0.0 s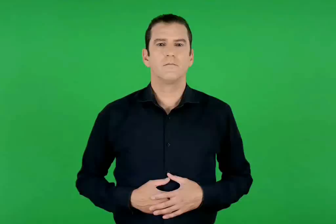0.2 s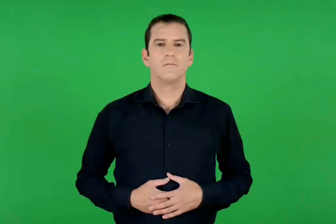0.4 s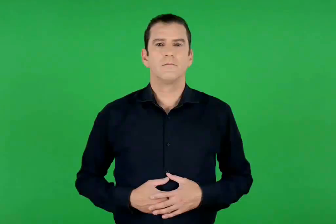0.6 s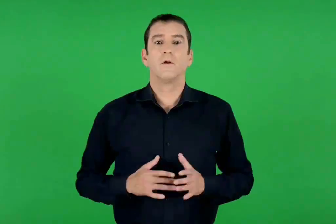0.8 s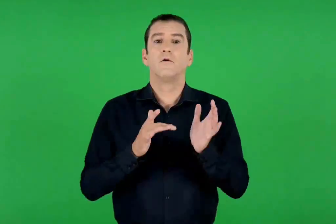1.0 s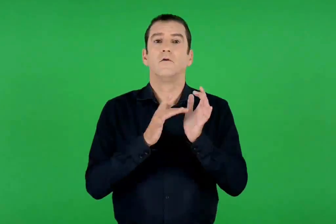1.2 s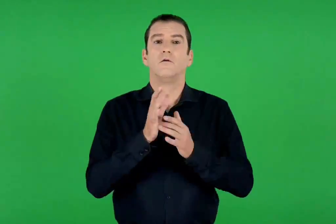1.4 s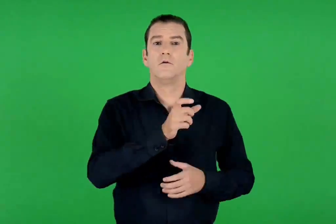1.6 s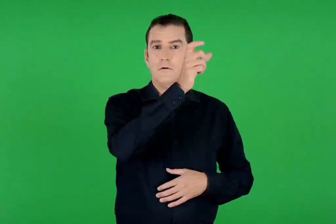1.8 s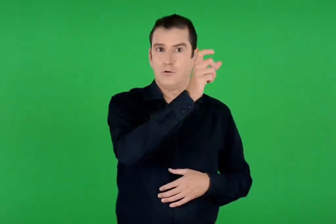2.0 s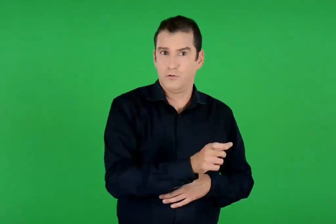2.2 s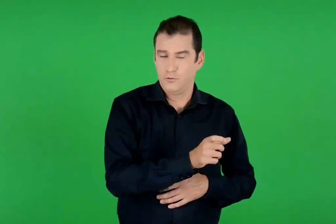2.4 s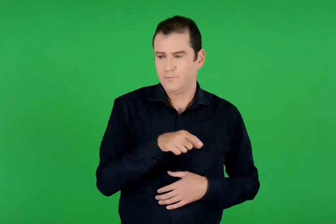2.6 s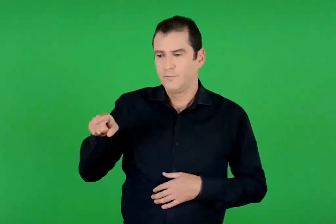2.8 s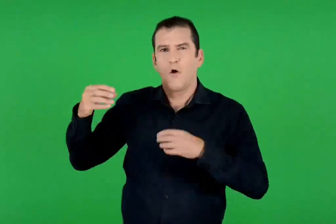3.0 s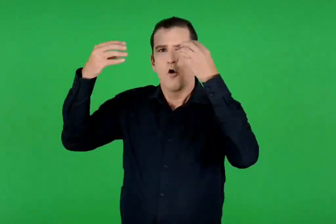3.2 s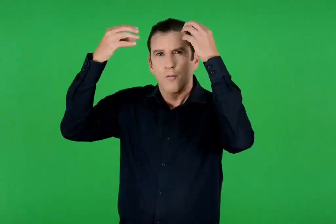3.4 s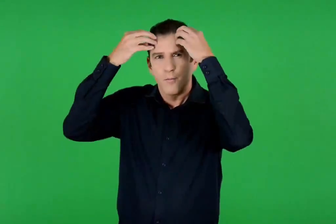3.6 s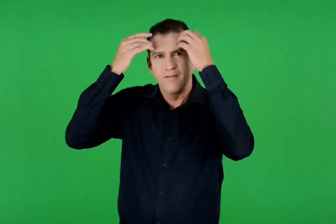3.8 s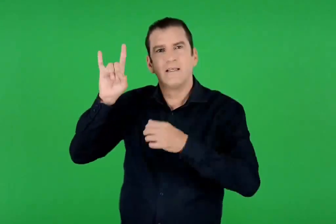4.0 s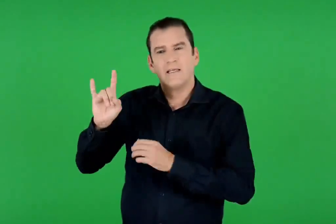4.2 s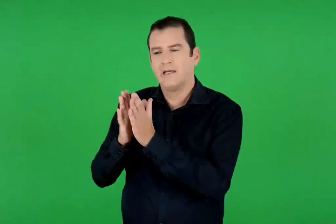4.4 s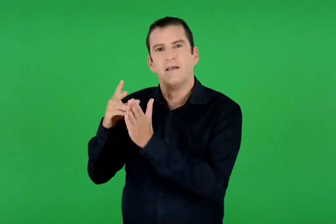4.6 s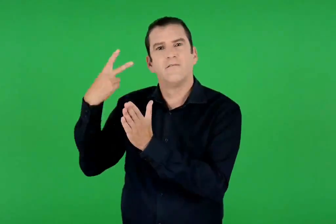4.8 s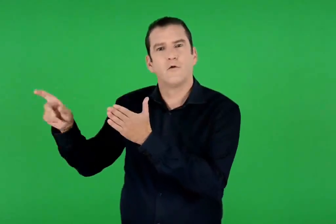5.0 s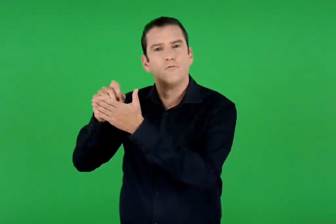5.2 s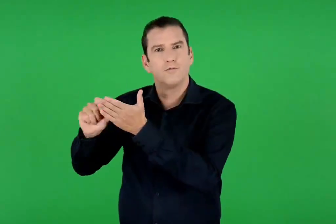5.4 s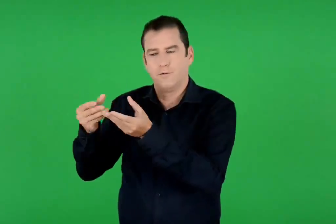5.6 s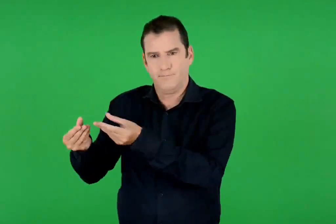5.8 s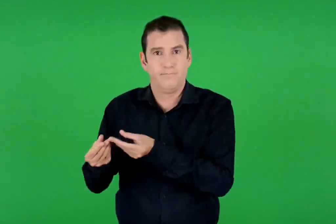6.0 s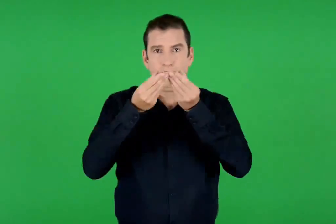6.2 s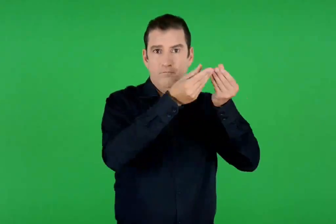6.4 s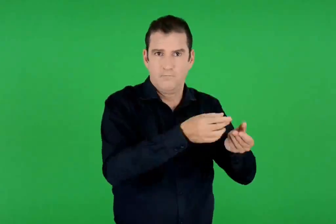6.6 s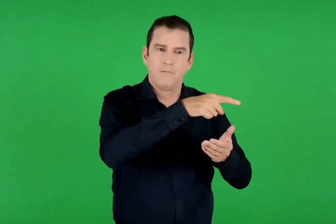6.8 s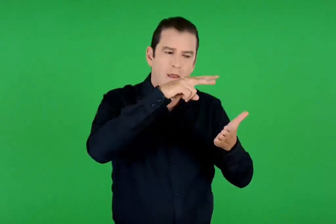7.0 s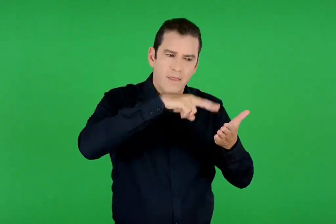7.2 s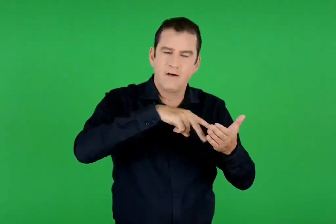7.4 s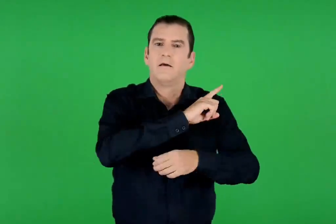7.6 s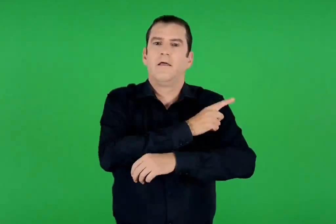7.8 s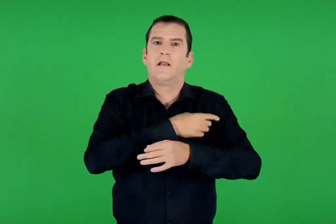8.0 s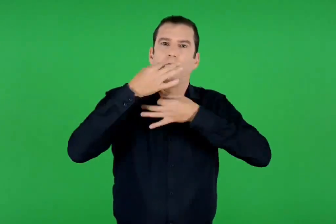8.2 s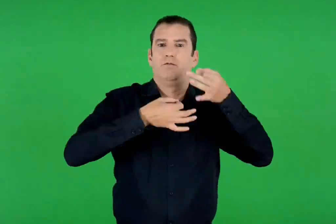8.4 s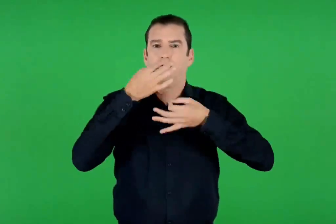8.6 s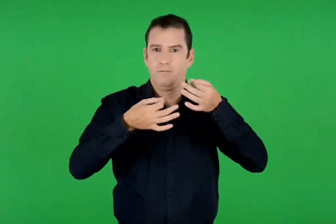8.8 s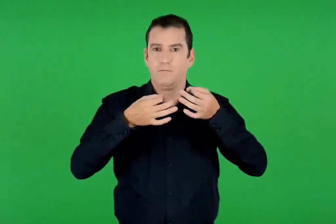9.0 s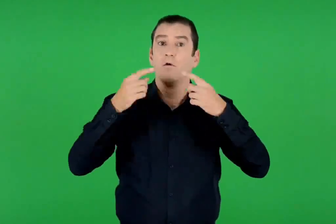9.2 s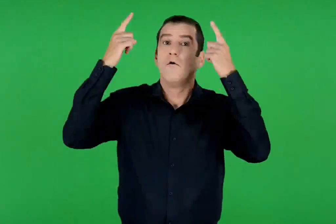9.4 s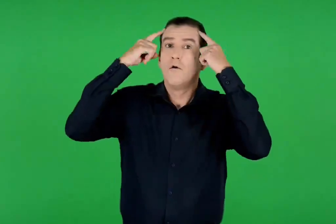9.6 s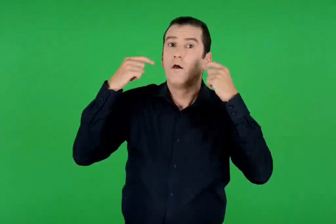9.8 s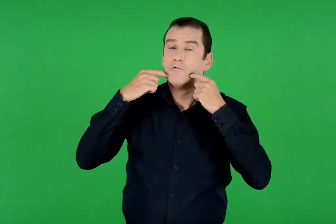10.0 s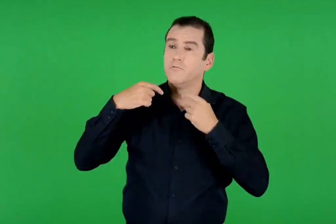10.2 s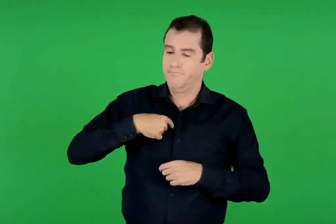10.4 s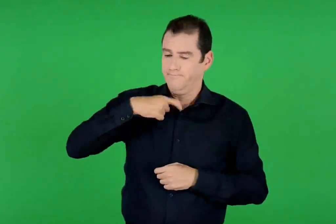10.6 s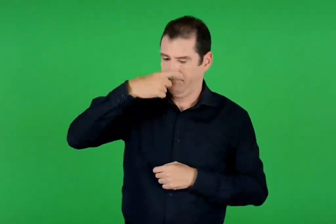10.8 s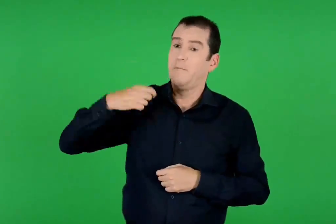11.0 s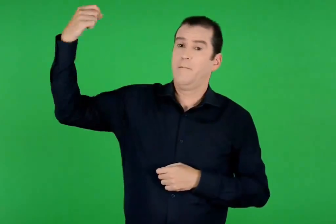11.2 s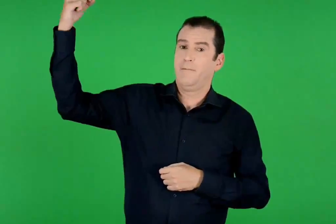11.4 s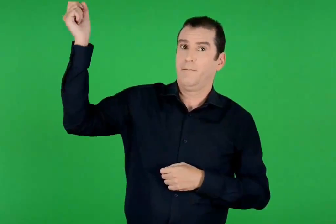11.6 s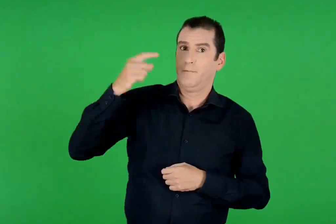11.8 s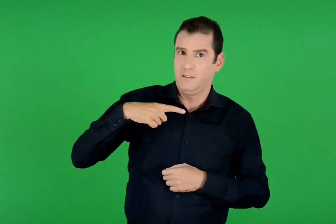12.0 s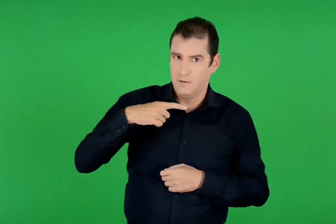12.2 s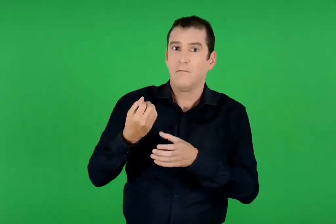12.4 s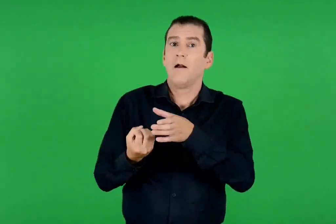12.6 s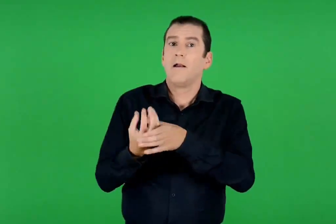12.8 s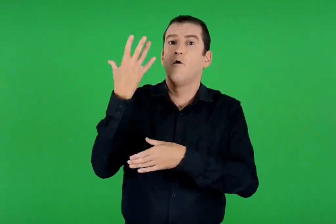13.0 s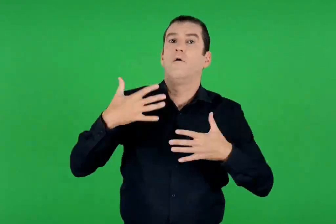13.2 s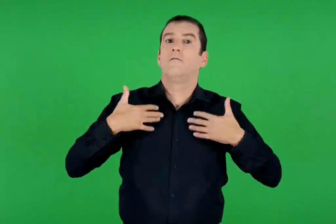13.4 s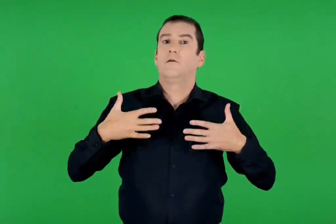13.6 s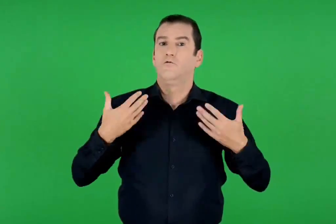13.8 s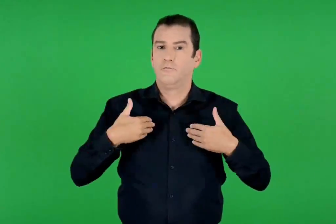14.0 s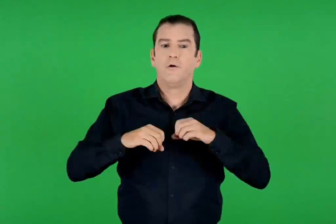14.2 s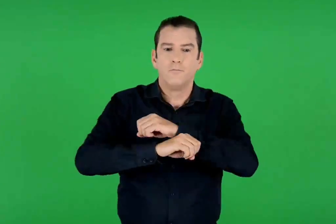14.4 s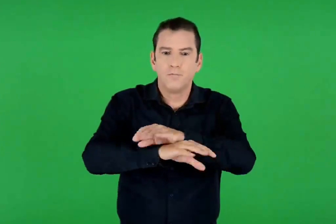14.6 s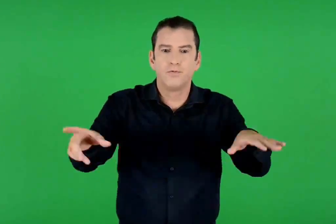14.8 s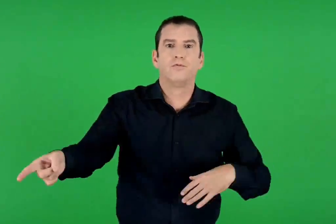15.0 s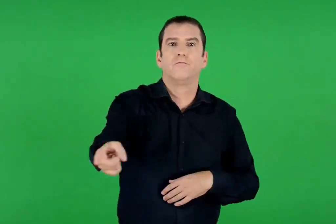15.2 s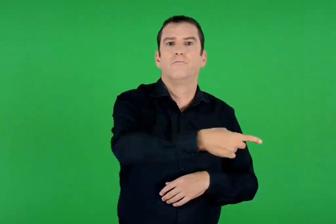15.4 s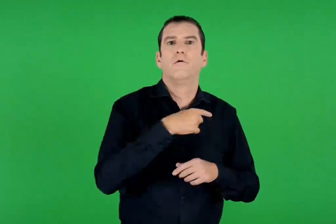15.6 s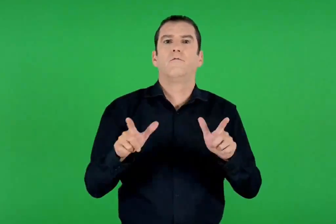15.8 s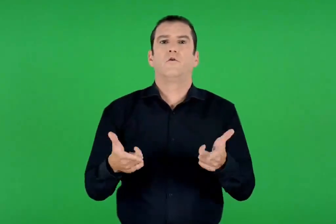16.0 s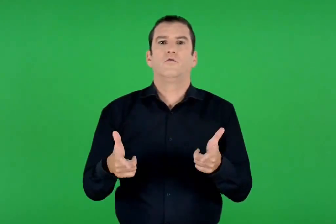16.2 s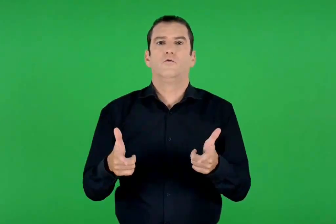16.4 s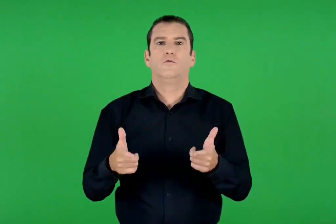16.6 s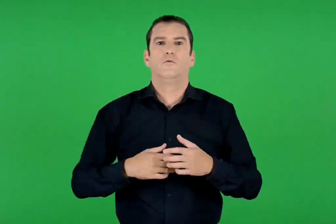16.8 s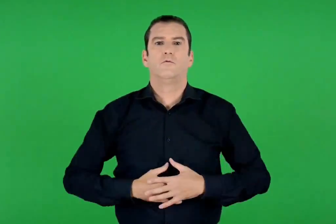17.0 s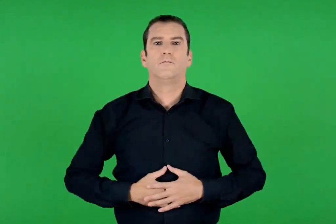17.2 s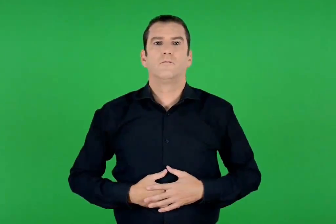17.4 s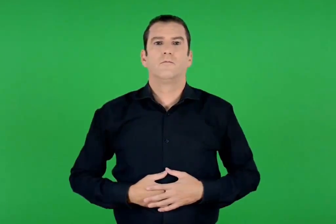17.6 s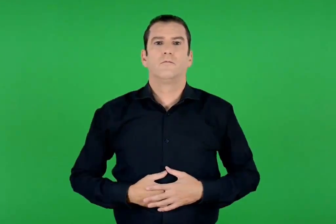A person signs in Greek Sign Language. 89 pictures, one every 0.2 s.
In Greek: ο ιησούς διάβασε δυνατά από το βιβλίο του προφήτη ησαΐα που του έδωσαν ο θεός με έστειλε να αναγγείλω το χαρμόσυνο μήνυμα στους φτωχούς
